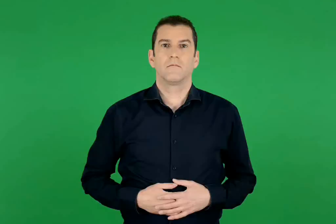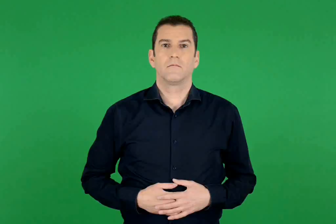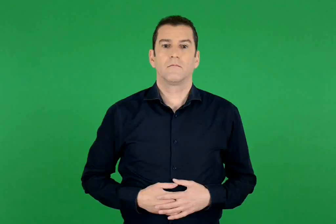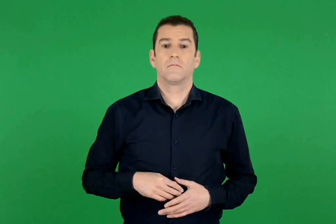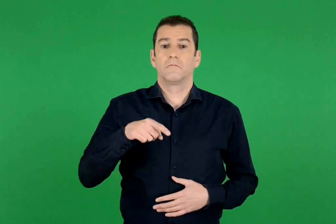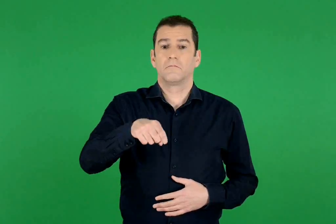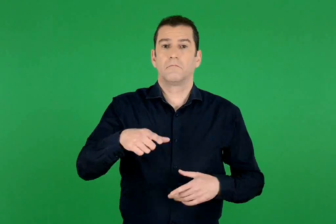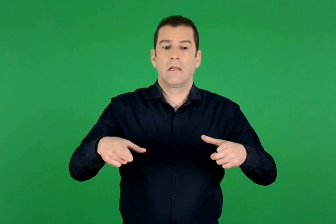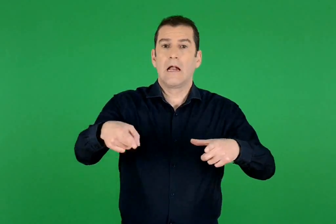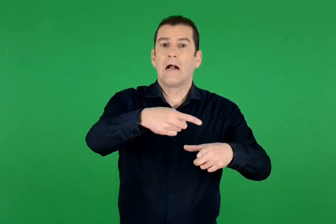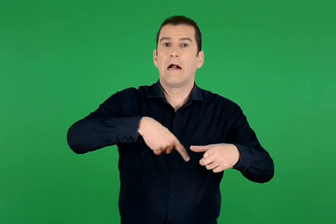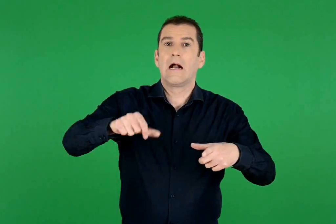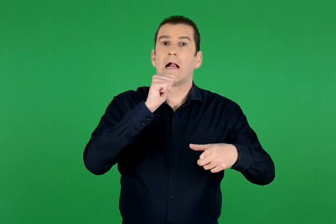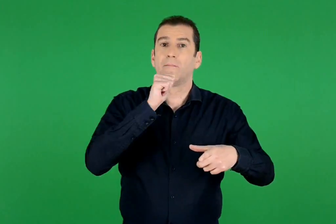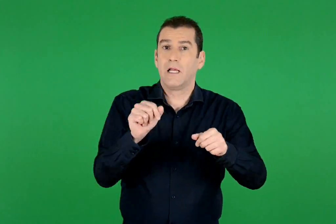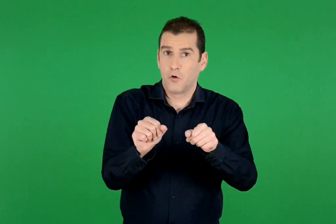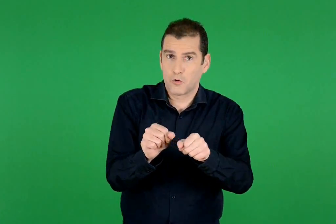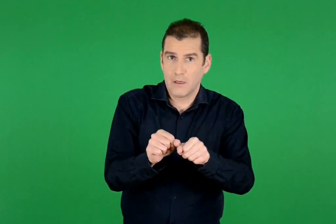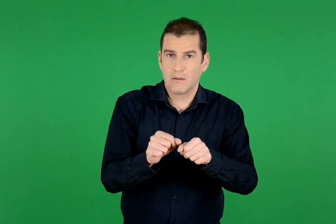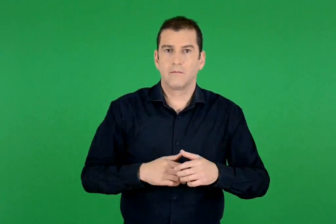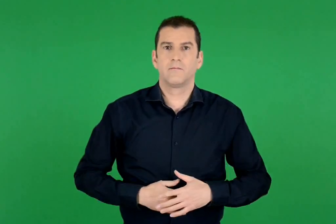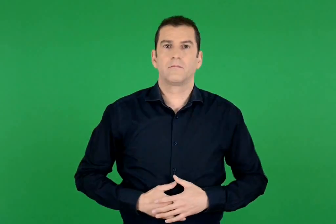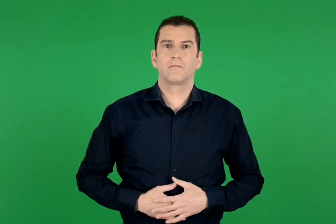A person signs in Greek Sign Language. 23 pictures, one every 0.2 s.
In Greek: κοντά σε λίμνη
